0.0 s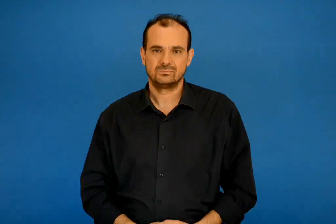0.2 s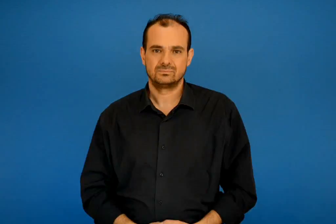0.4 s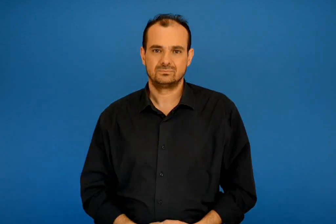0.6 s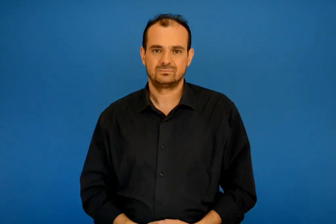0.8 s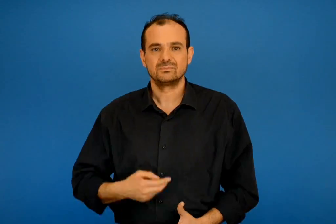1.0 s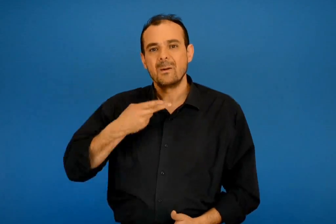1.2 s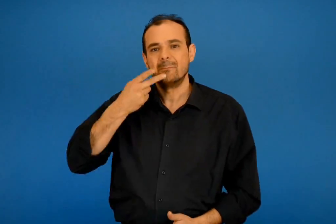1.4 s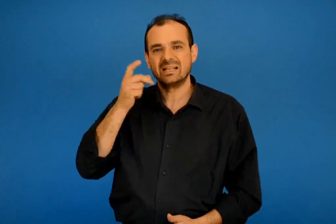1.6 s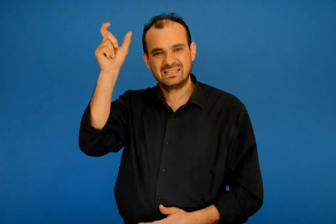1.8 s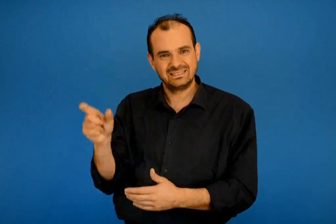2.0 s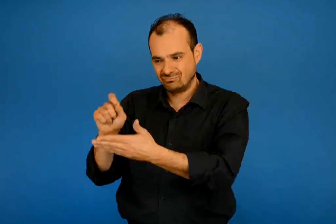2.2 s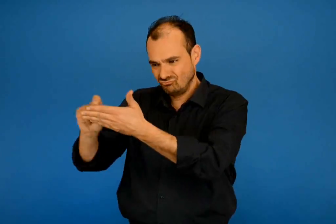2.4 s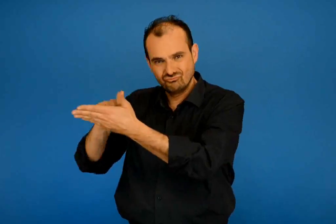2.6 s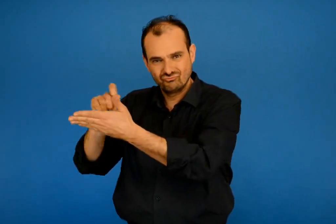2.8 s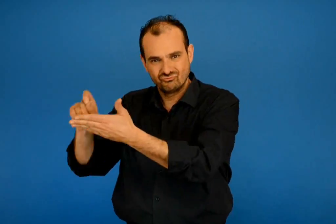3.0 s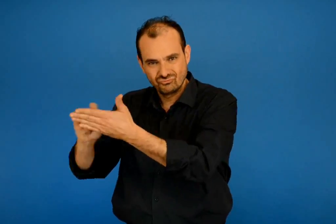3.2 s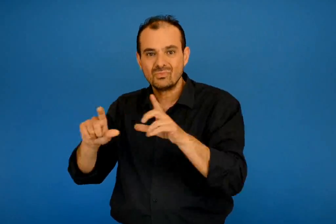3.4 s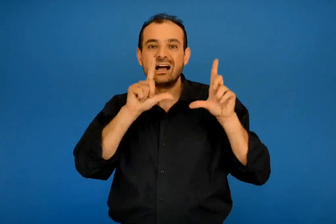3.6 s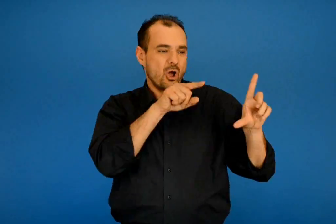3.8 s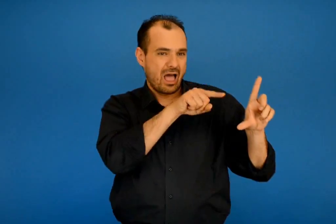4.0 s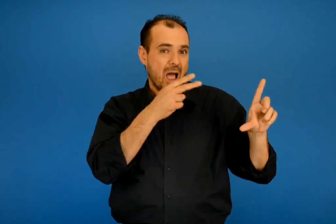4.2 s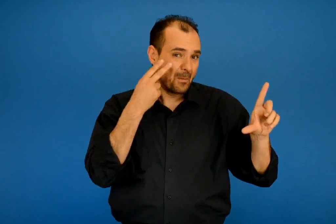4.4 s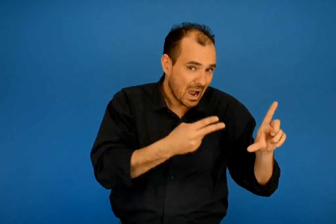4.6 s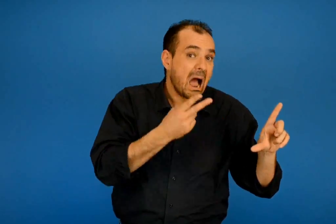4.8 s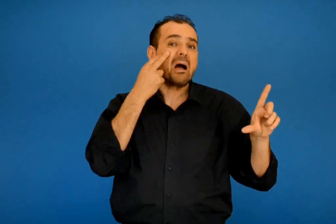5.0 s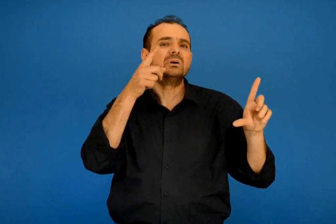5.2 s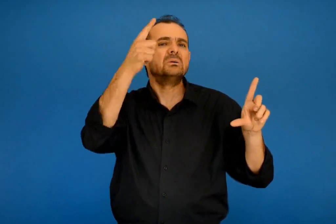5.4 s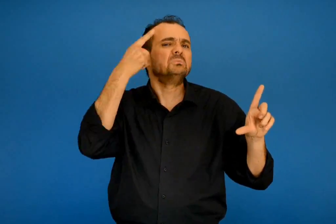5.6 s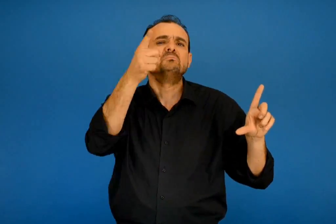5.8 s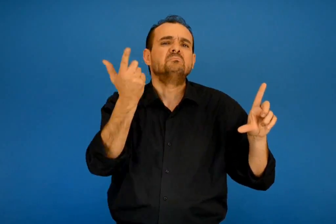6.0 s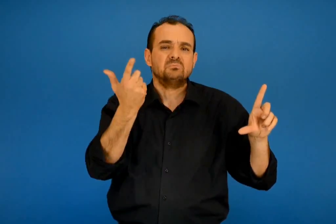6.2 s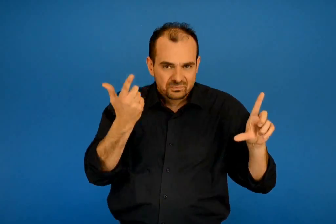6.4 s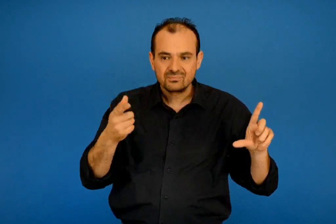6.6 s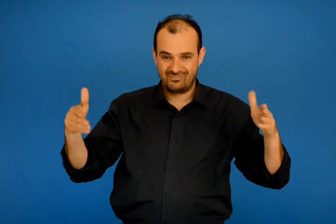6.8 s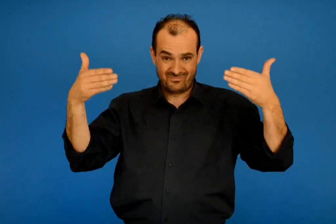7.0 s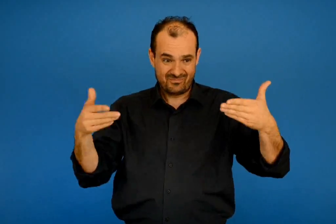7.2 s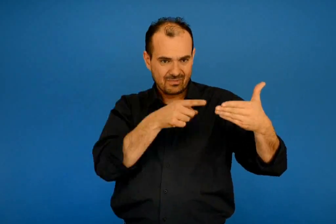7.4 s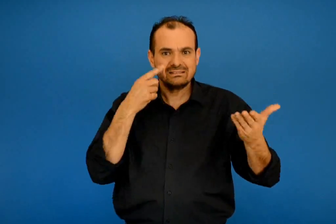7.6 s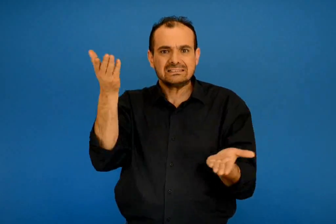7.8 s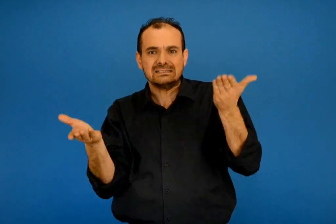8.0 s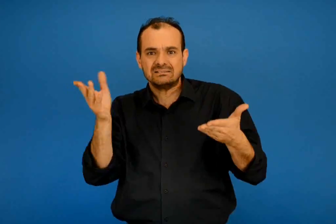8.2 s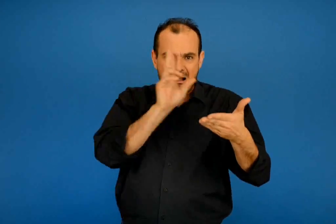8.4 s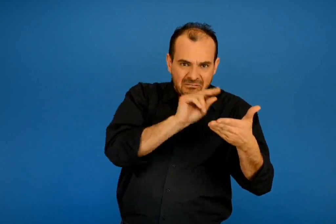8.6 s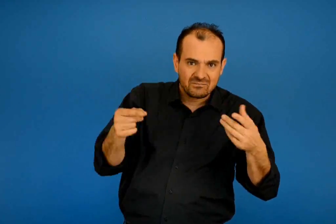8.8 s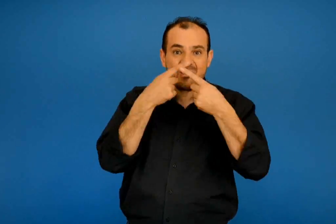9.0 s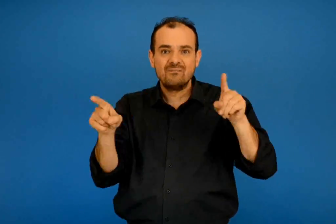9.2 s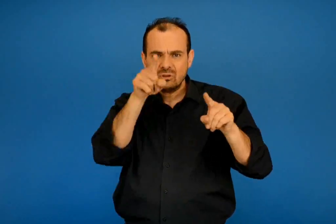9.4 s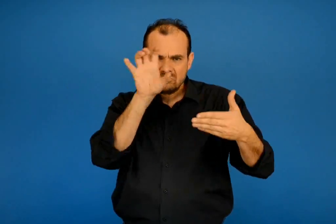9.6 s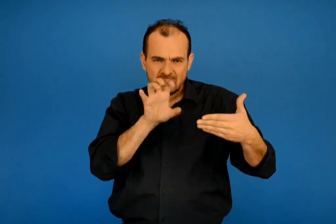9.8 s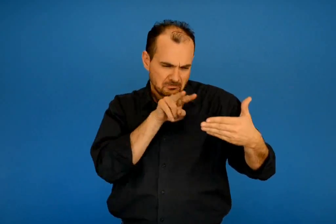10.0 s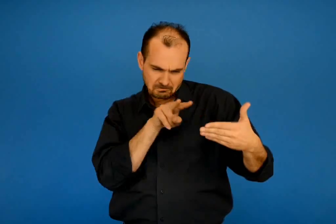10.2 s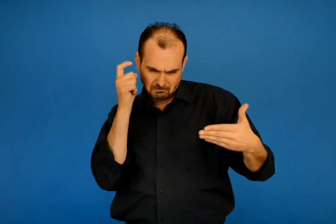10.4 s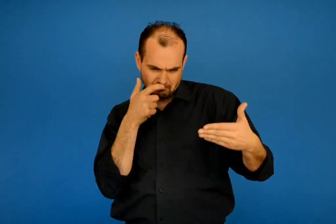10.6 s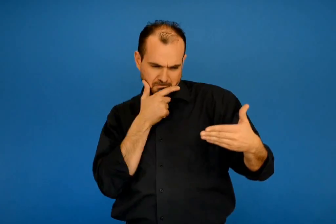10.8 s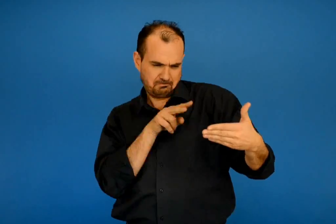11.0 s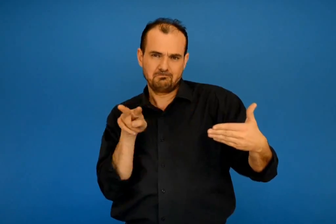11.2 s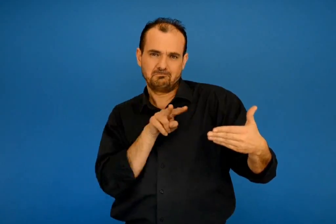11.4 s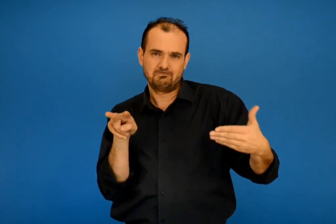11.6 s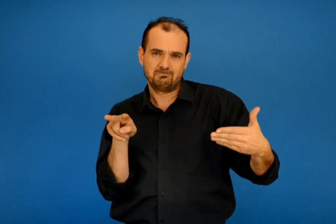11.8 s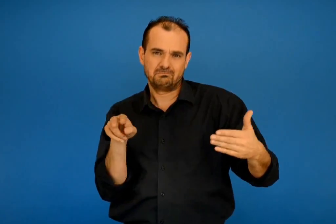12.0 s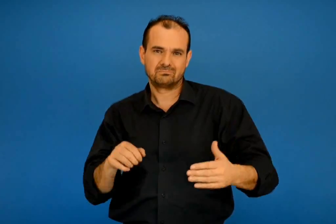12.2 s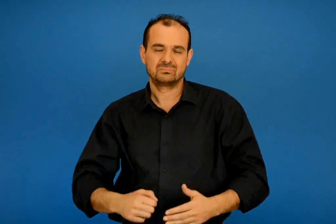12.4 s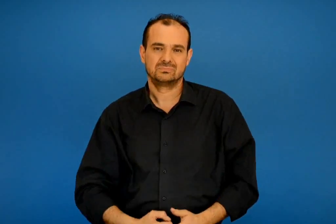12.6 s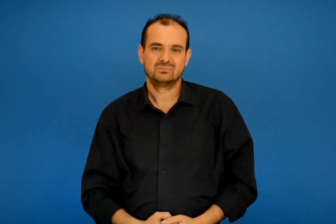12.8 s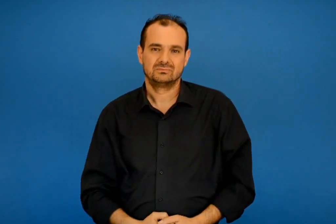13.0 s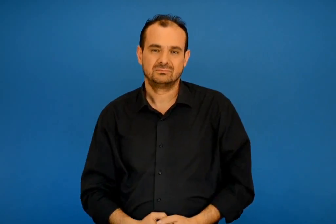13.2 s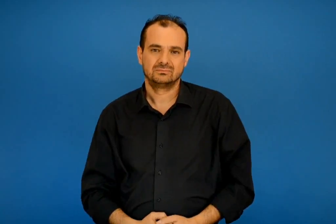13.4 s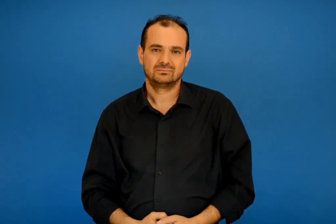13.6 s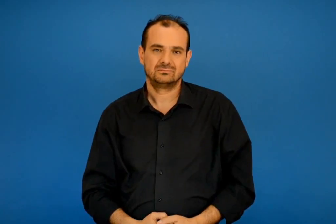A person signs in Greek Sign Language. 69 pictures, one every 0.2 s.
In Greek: λες ο ποιητής να είχε δει το διπλανό πίνακα πριν γράψει το ποίημα του ; αν συγκρίνεις την εικόνα με το ποίημα ποιες ομοιότητες η διαφορές θα βρεις ;
